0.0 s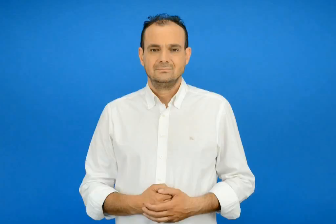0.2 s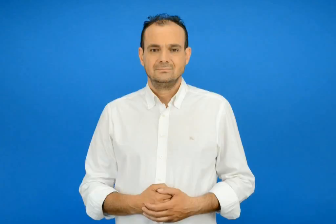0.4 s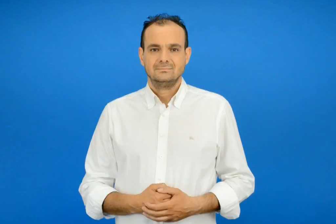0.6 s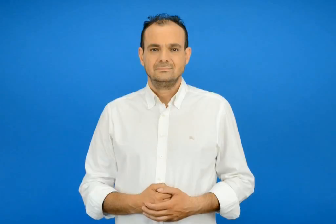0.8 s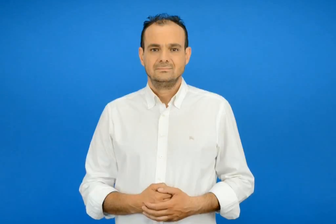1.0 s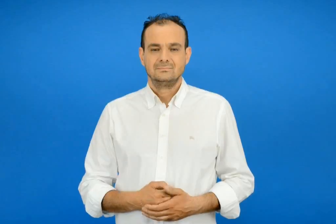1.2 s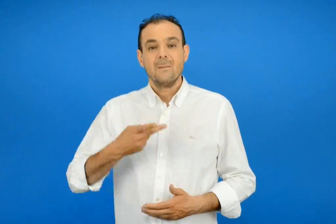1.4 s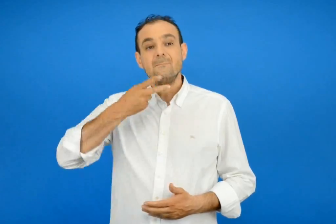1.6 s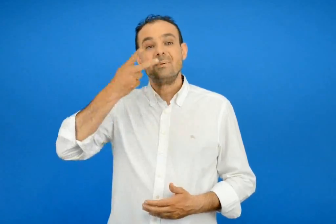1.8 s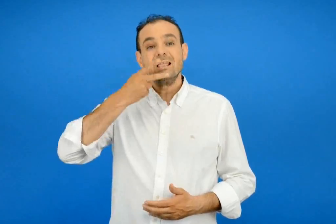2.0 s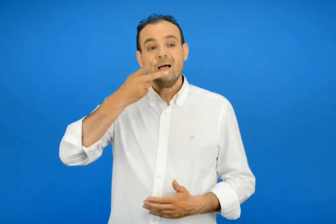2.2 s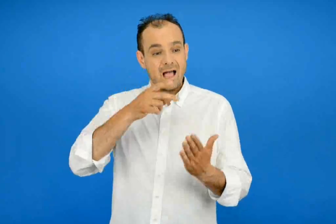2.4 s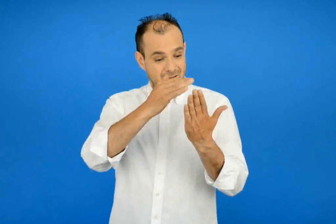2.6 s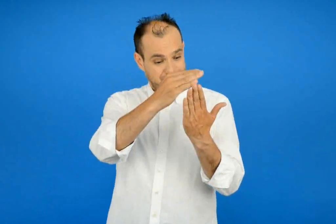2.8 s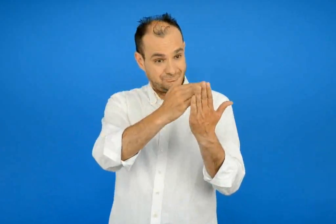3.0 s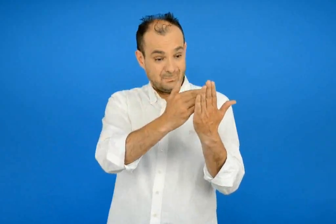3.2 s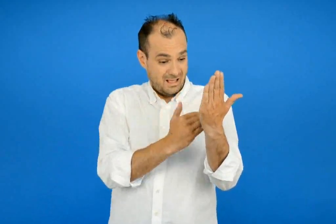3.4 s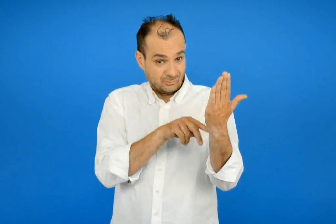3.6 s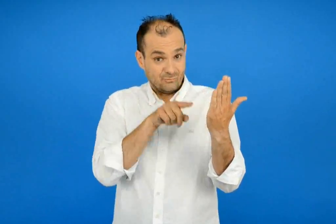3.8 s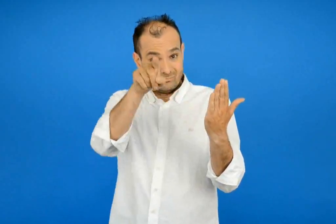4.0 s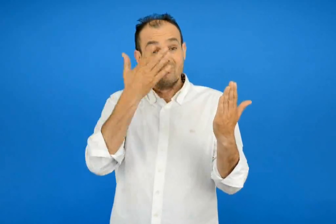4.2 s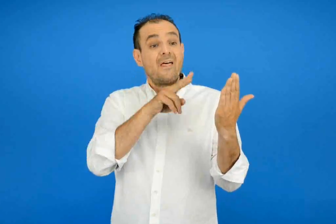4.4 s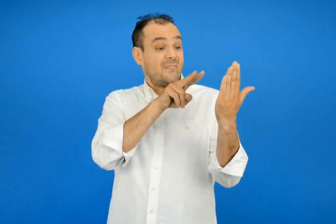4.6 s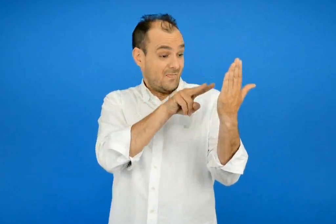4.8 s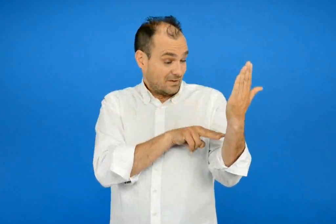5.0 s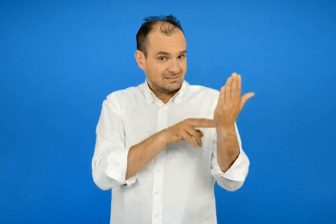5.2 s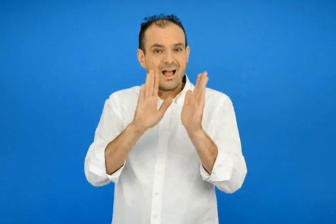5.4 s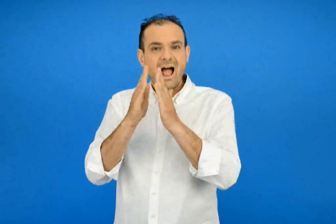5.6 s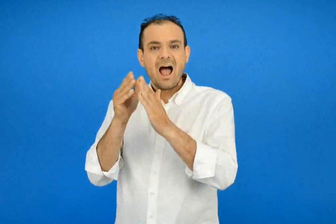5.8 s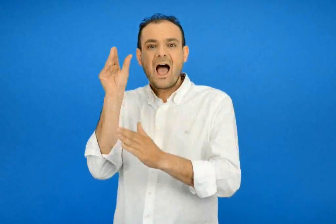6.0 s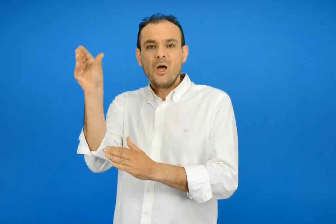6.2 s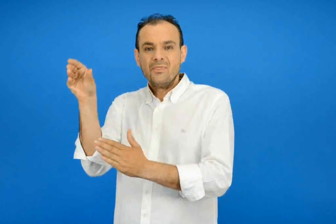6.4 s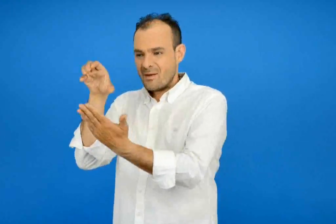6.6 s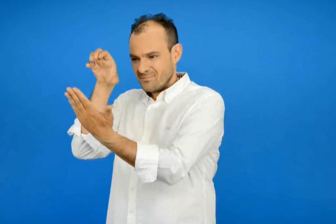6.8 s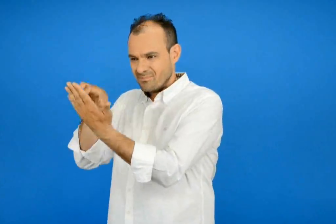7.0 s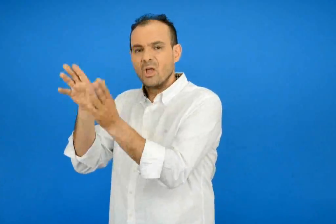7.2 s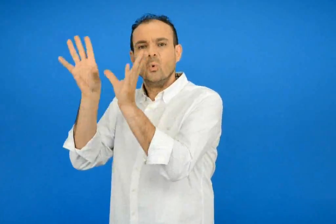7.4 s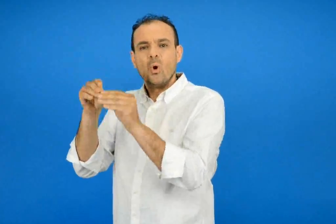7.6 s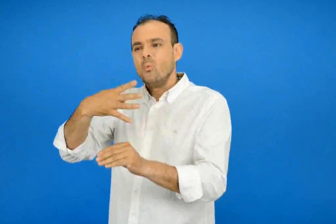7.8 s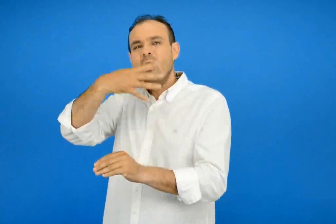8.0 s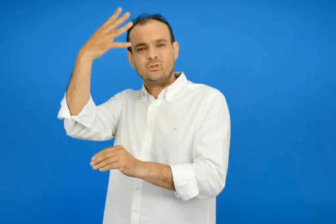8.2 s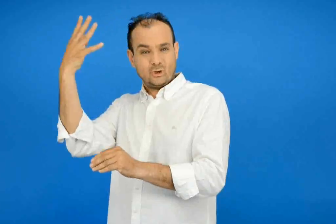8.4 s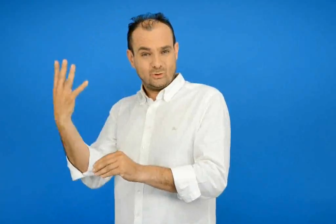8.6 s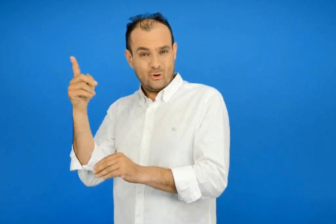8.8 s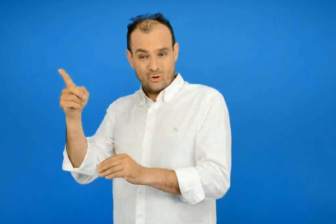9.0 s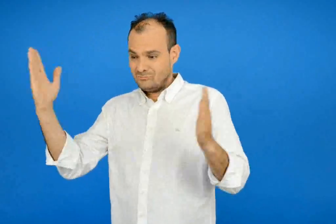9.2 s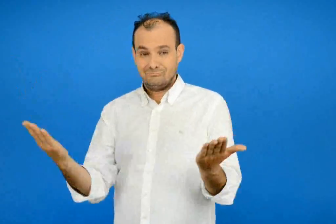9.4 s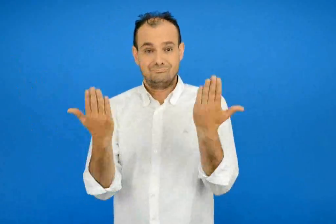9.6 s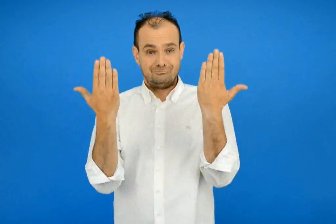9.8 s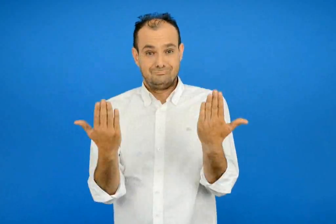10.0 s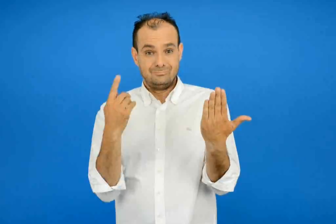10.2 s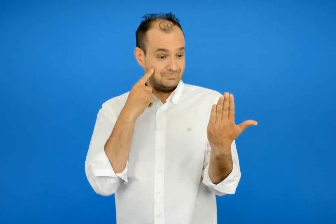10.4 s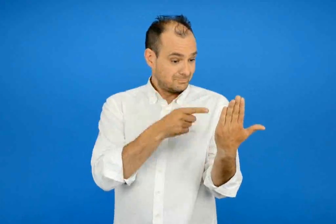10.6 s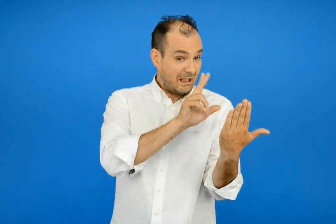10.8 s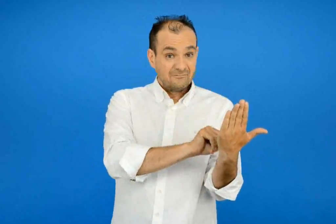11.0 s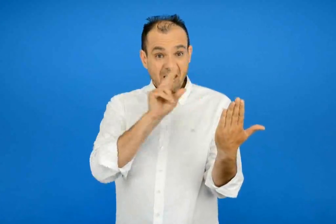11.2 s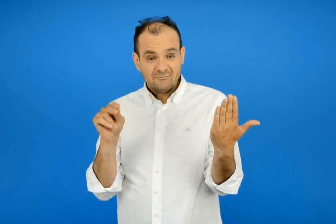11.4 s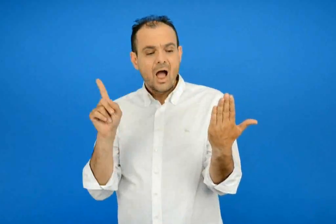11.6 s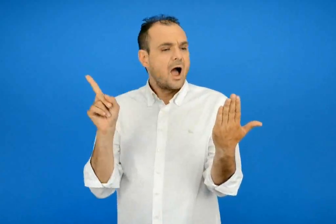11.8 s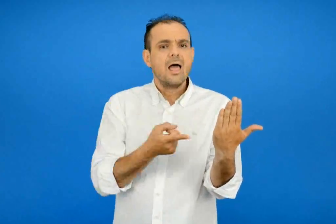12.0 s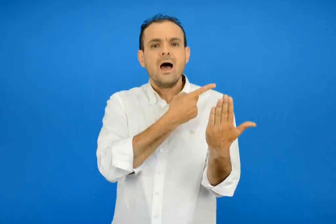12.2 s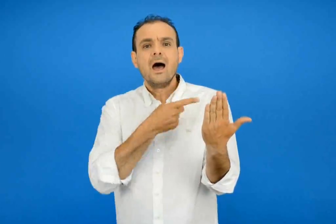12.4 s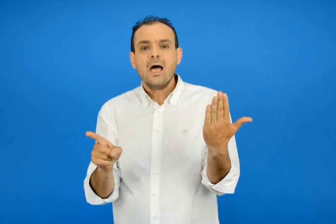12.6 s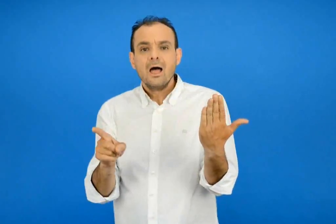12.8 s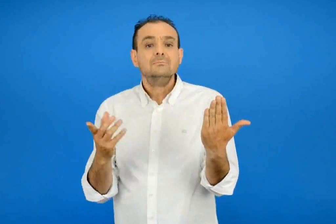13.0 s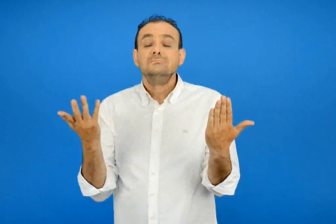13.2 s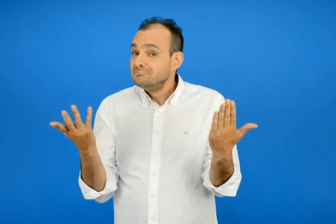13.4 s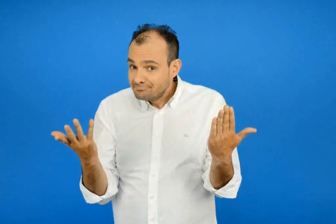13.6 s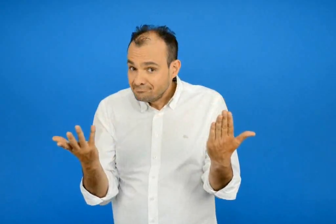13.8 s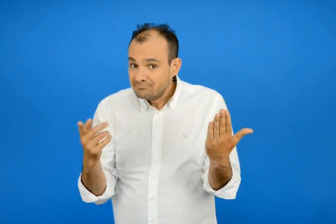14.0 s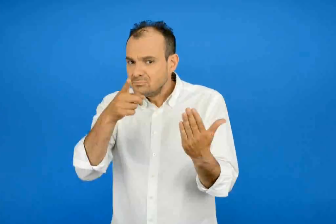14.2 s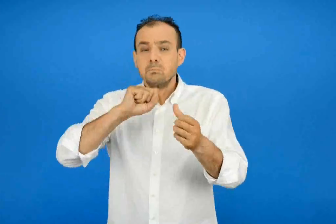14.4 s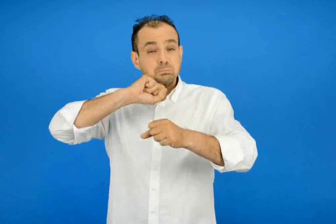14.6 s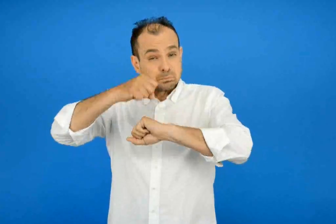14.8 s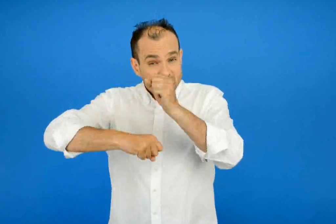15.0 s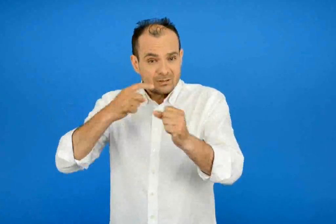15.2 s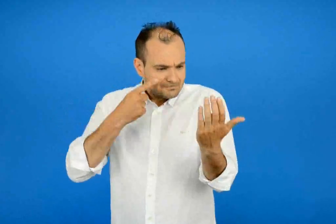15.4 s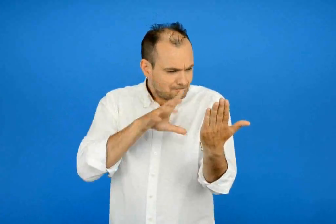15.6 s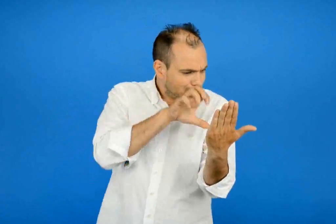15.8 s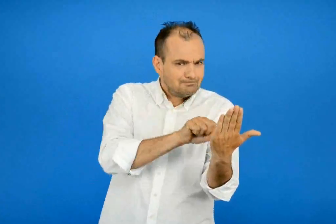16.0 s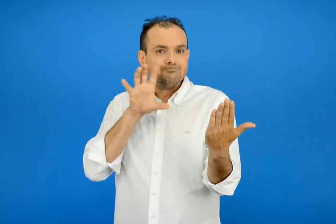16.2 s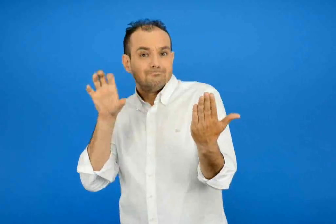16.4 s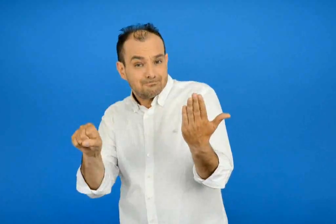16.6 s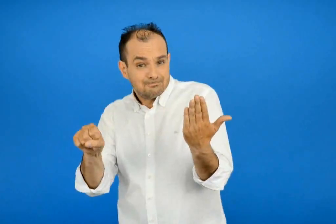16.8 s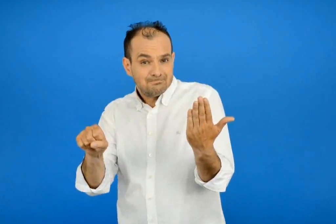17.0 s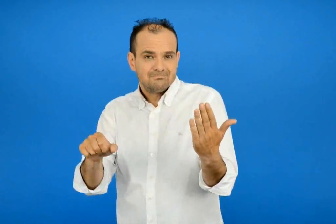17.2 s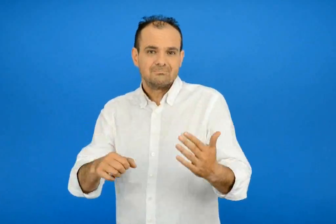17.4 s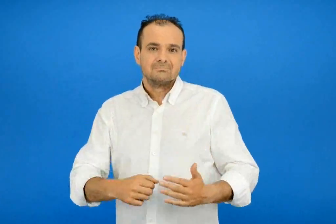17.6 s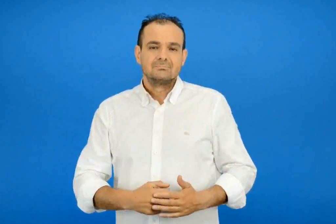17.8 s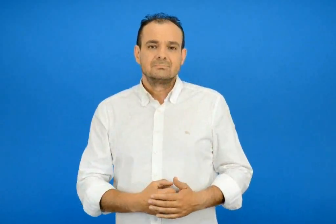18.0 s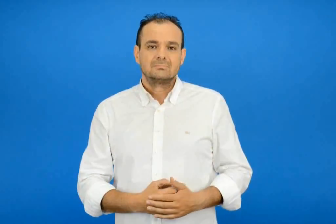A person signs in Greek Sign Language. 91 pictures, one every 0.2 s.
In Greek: διάβασε τώρα το παρακάτω ποίημα και προσπάθησε να βρεις σε τι μοιάζει και σε τι διαφέρει από το εγκυκλοπαιδικό άρθρο για το ουράνιο τόξο
